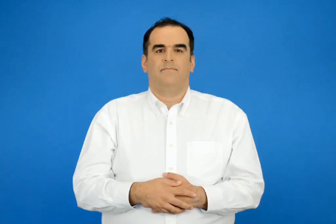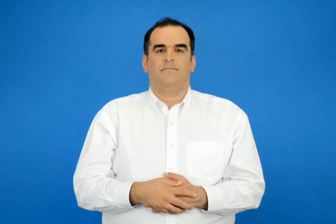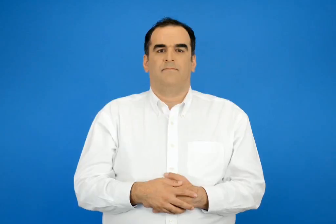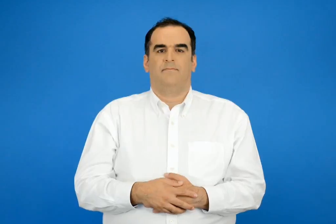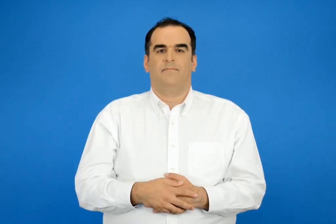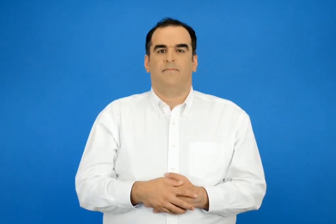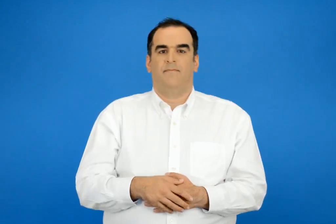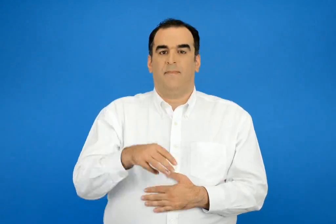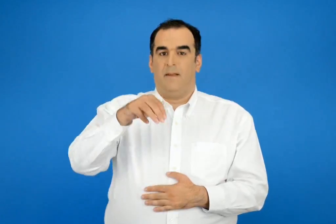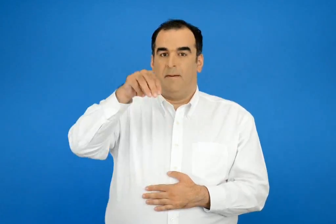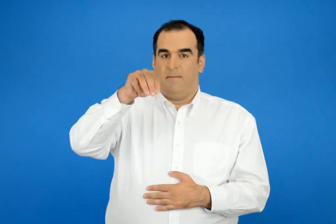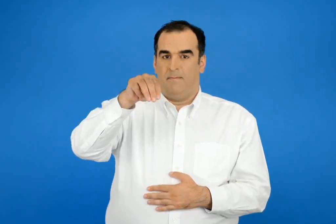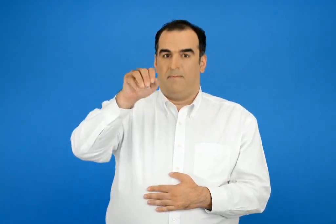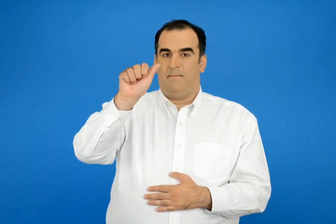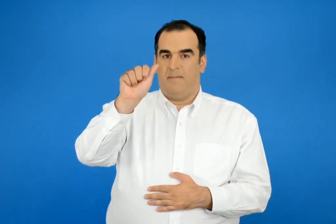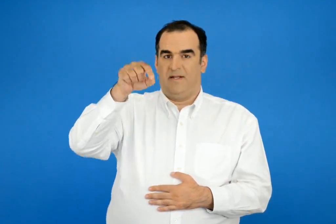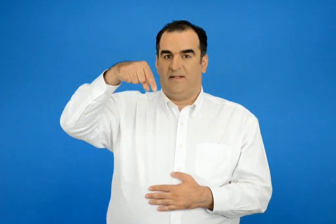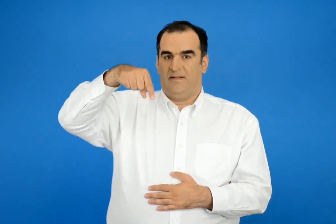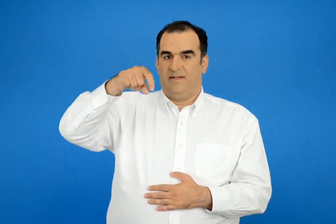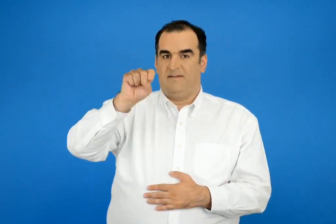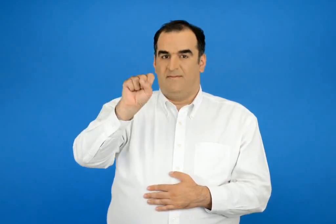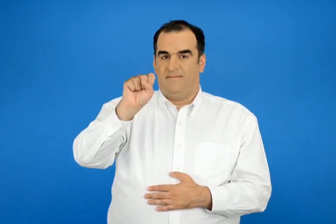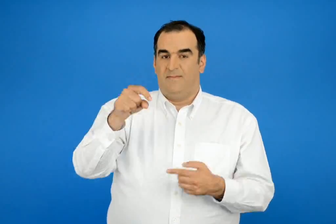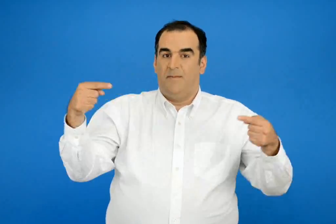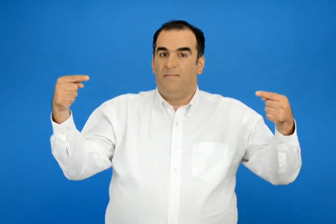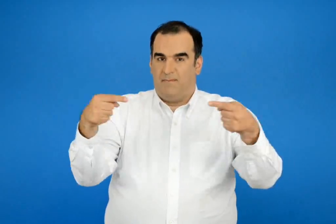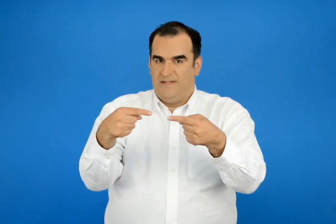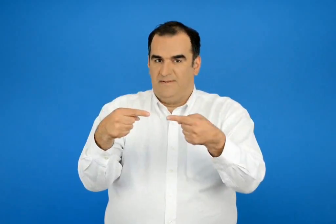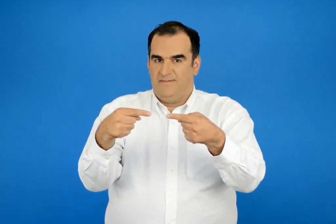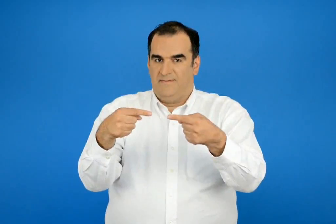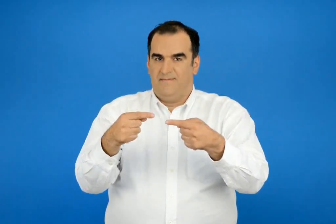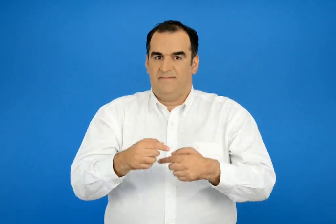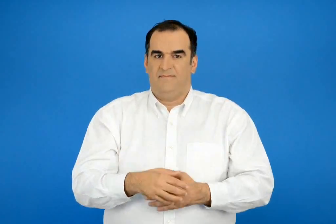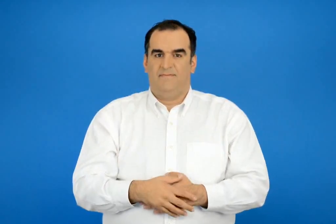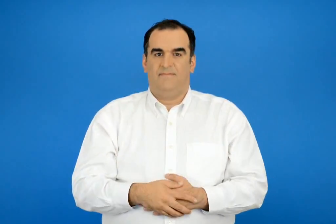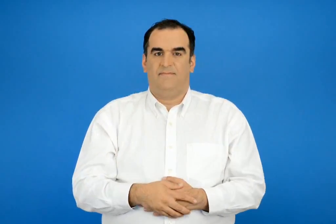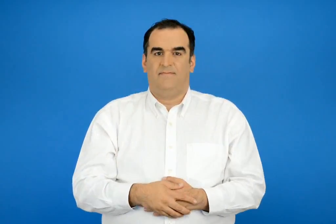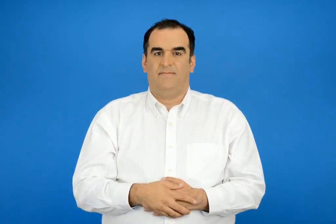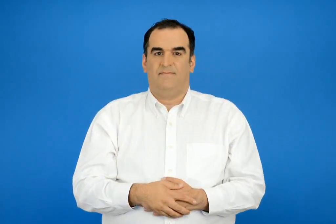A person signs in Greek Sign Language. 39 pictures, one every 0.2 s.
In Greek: ματς
